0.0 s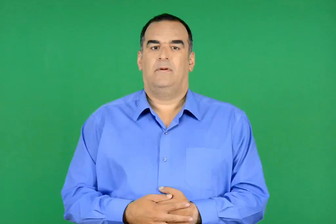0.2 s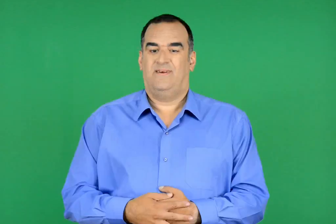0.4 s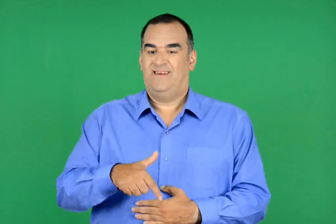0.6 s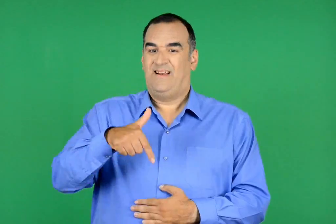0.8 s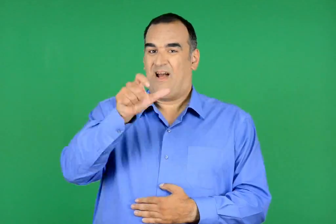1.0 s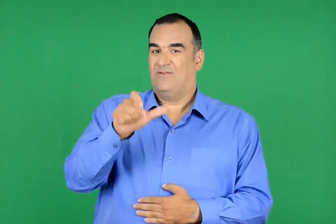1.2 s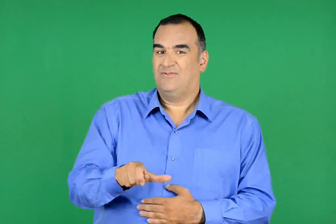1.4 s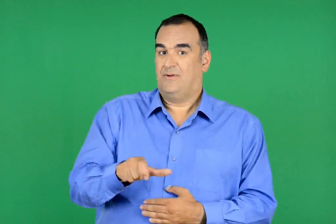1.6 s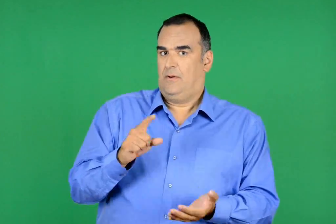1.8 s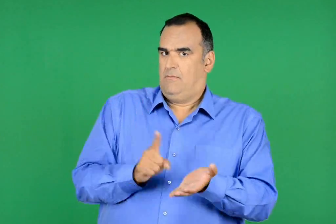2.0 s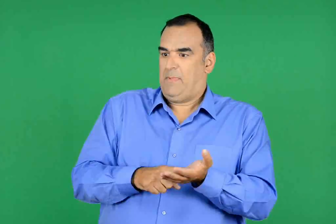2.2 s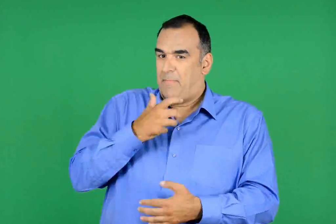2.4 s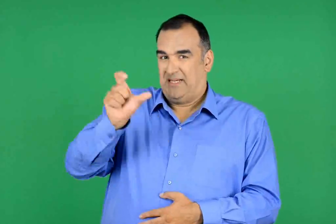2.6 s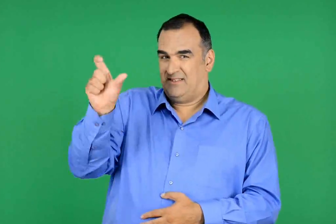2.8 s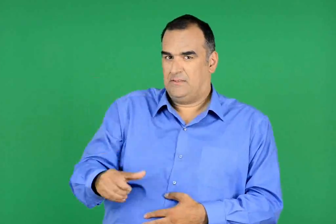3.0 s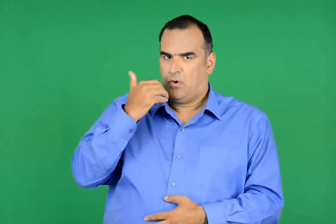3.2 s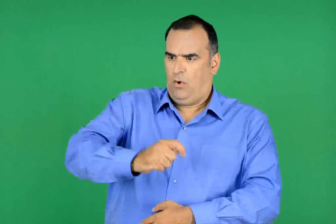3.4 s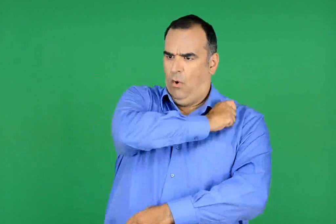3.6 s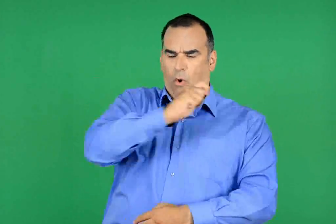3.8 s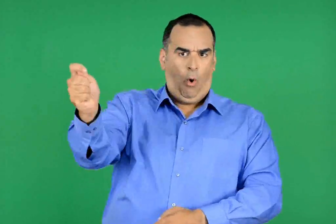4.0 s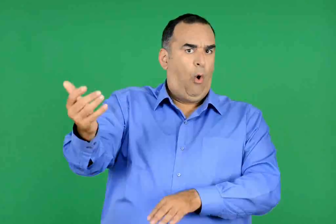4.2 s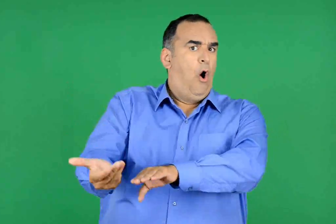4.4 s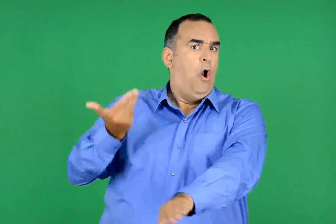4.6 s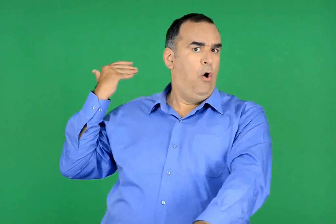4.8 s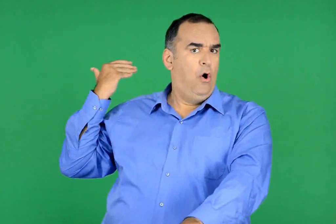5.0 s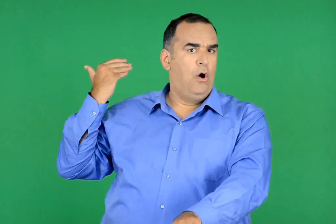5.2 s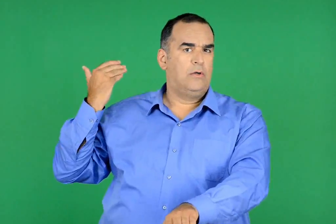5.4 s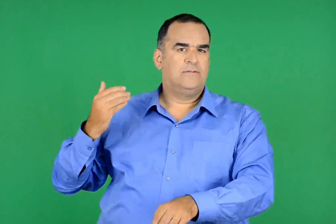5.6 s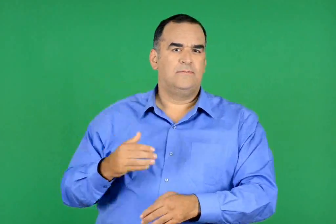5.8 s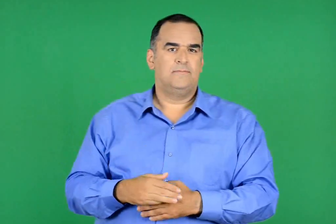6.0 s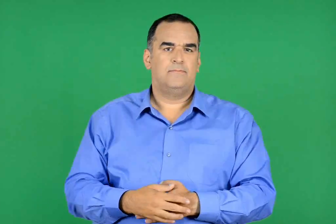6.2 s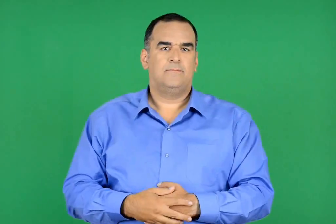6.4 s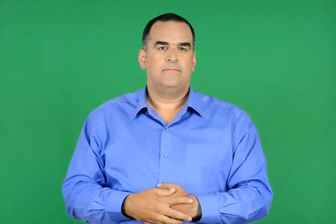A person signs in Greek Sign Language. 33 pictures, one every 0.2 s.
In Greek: ο γιωργαρέλος έπρεπε να δείξει στον παπά κόκκινη κάρτα από την αρχή
